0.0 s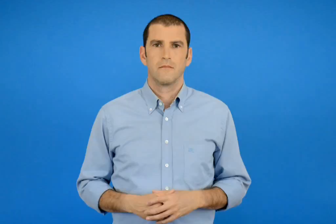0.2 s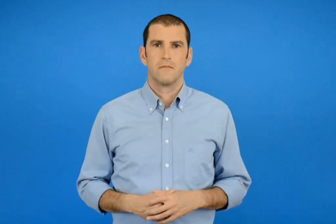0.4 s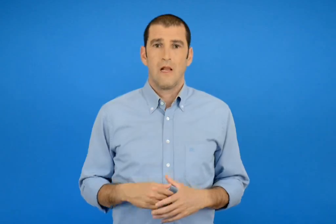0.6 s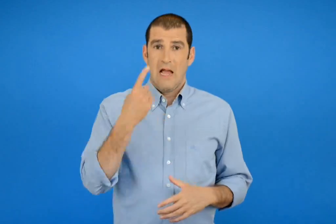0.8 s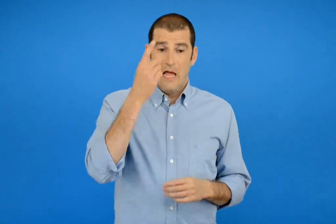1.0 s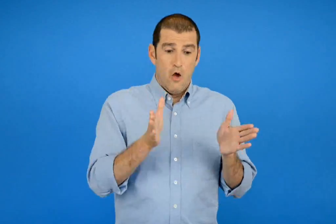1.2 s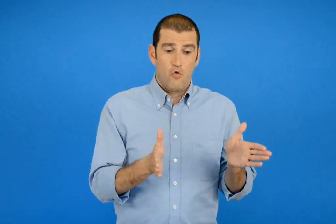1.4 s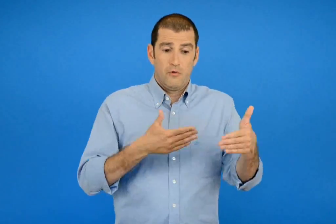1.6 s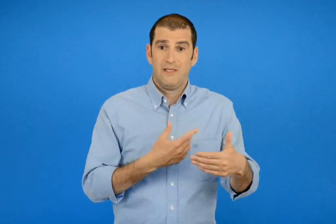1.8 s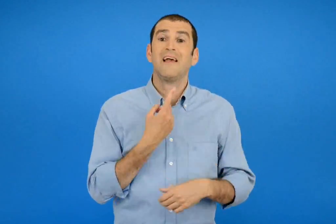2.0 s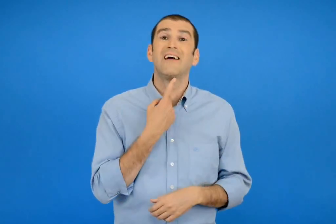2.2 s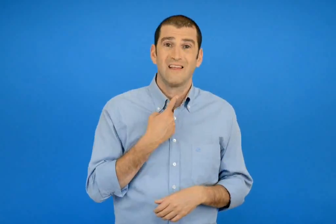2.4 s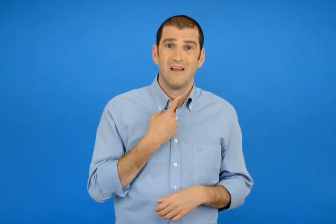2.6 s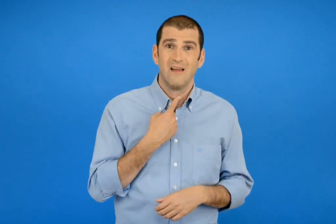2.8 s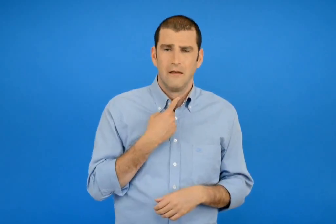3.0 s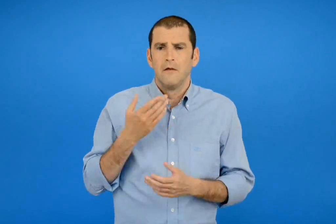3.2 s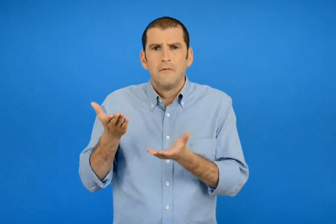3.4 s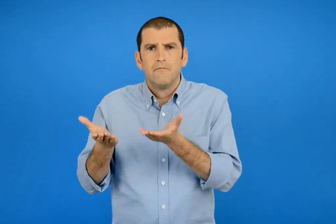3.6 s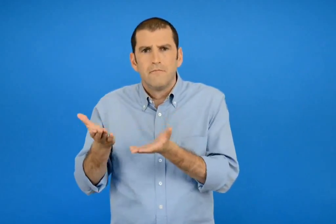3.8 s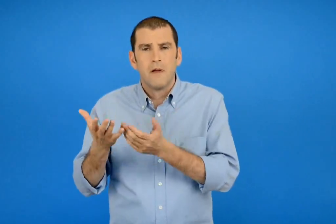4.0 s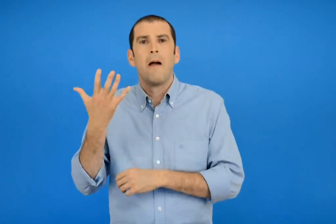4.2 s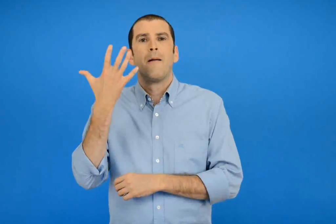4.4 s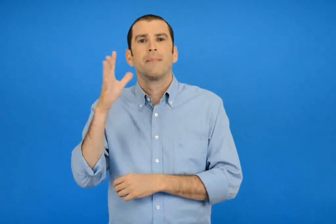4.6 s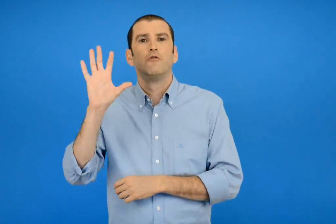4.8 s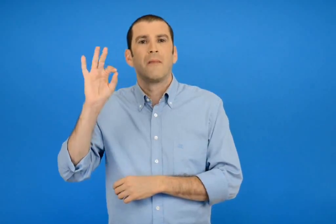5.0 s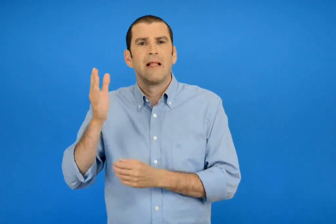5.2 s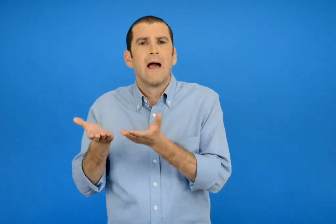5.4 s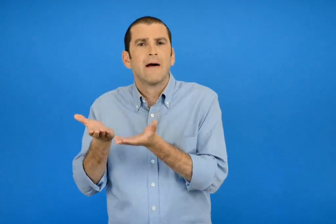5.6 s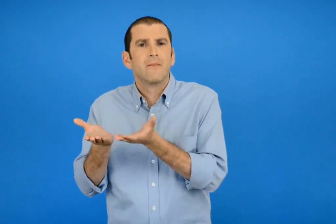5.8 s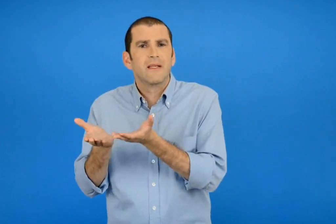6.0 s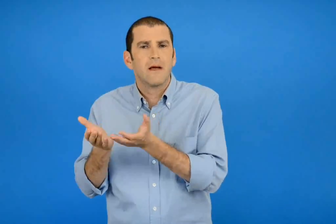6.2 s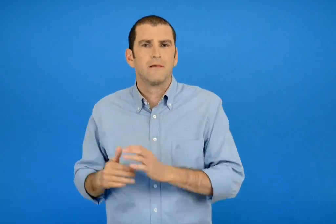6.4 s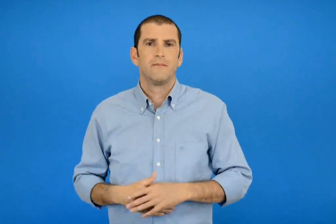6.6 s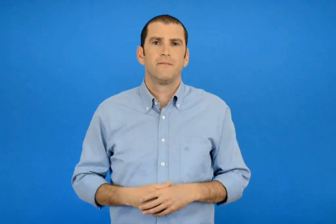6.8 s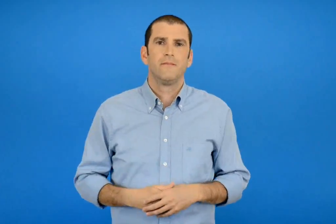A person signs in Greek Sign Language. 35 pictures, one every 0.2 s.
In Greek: το 1 κουτί γλυκά ζυγίζει 550 γραμμάρια
